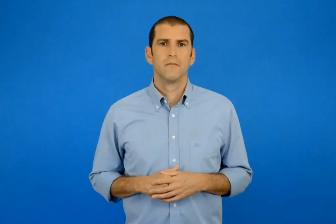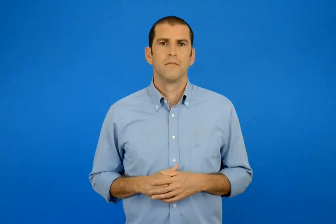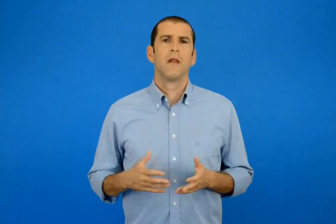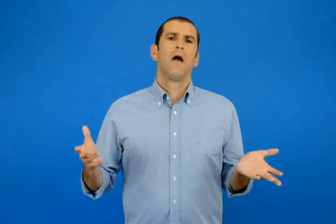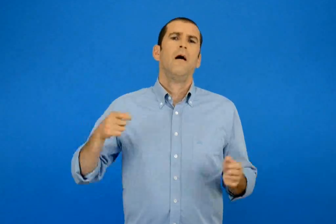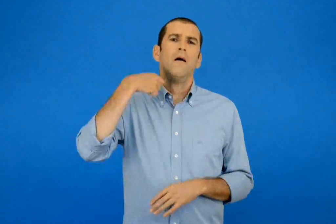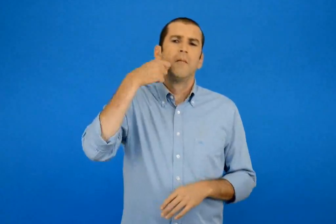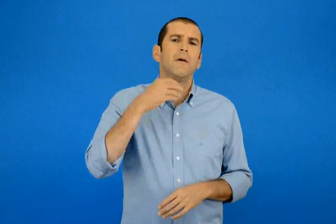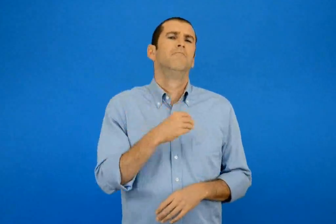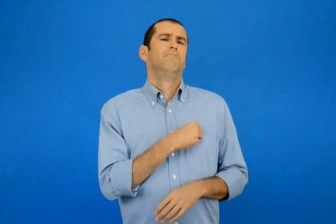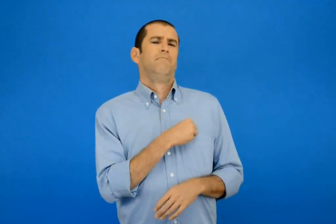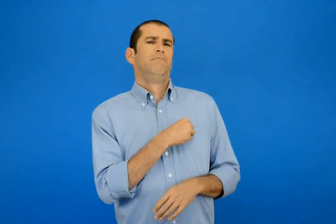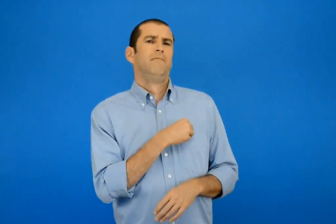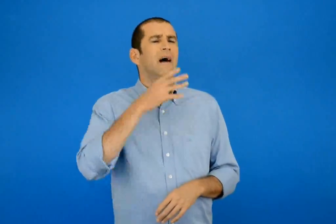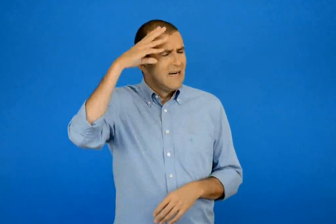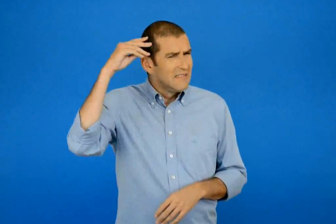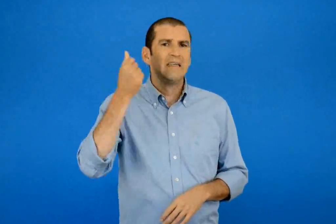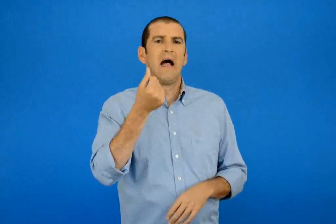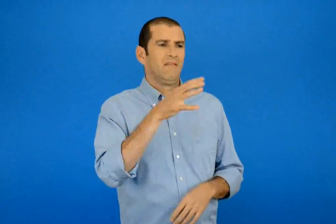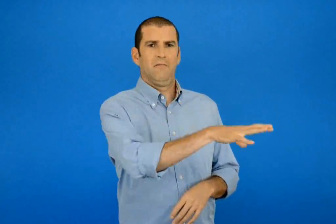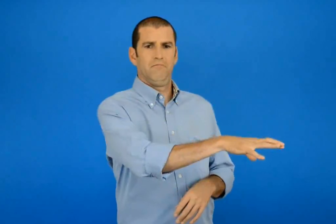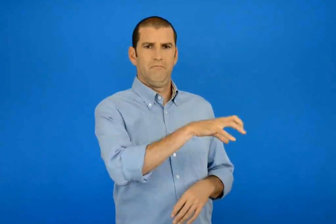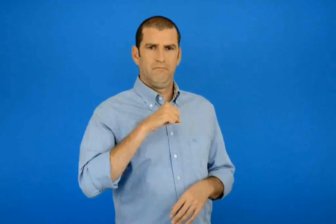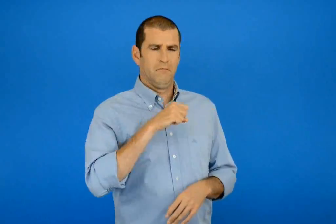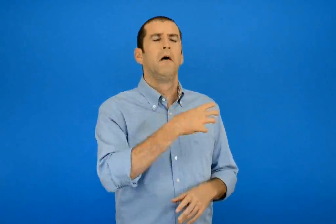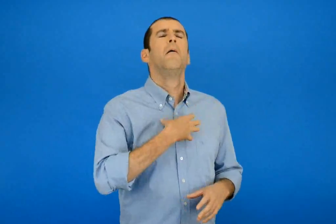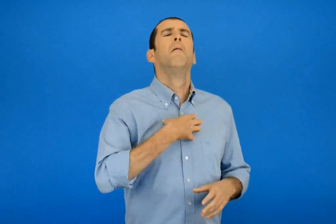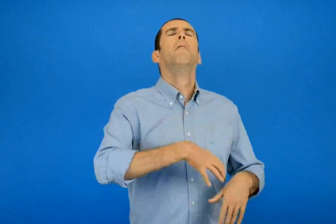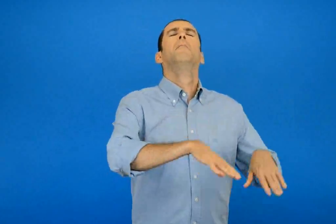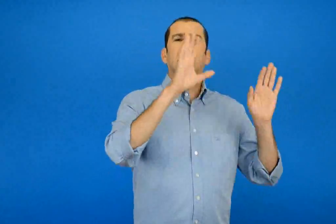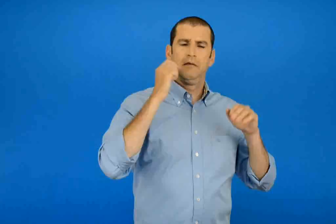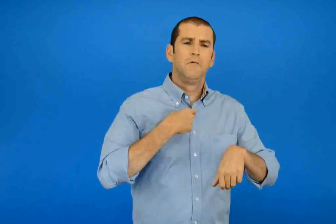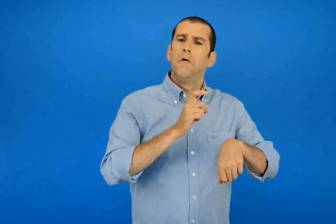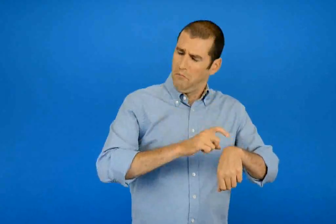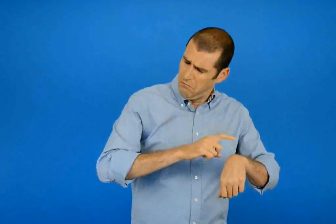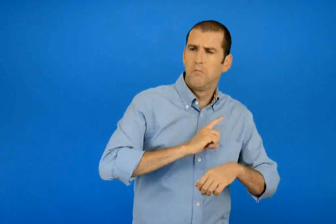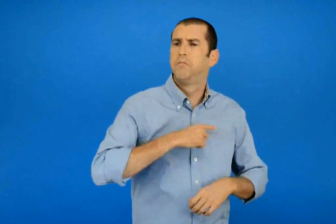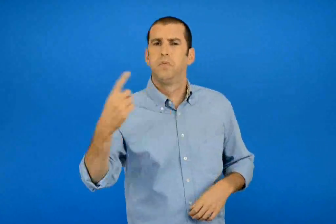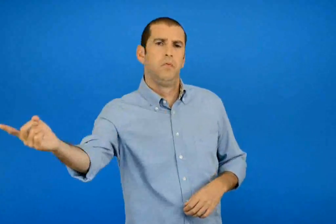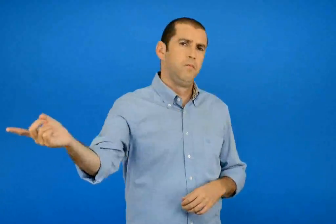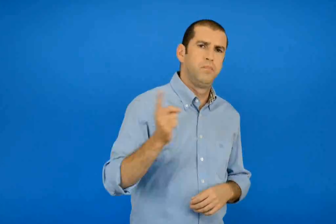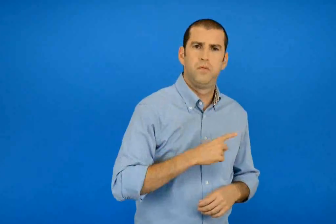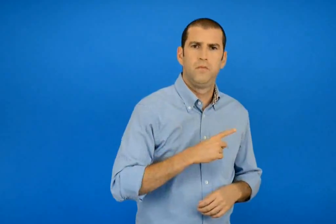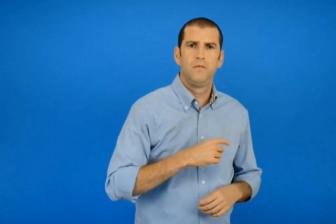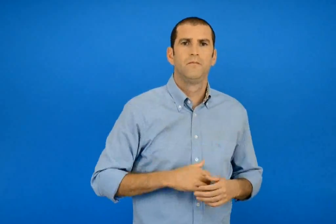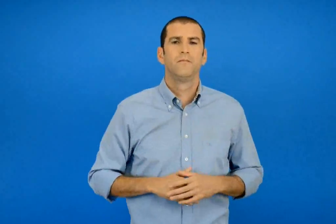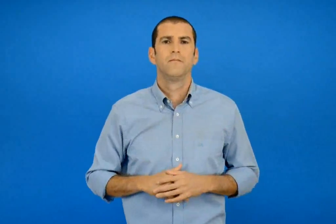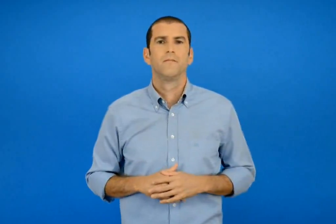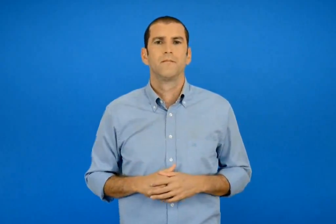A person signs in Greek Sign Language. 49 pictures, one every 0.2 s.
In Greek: αχ μάνουλα μου καημένη ξέχασα λεφτά να πιάσω έννοια σου όμως θα προφτάσω
